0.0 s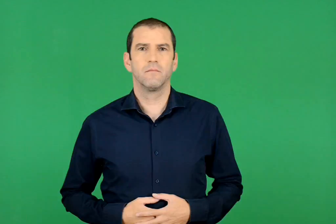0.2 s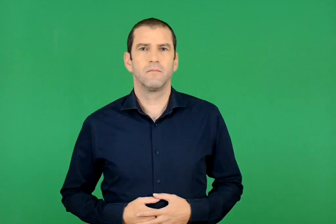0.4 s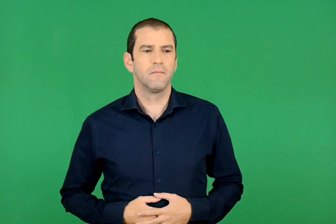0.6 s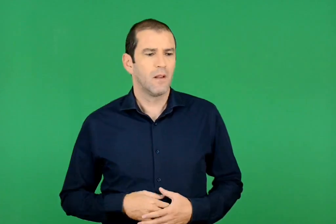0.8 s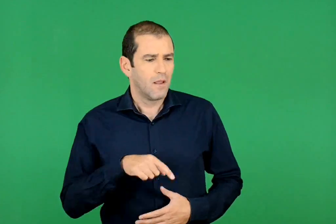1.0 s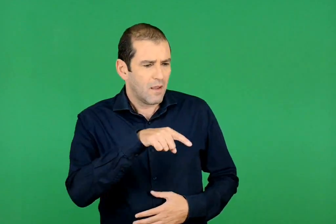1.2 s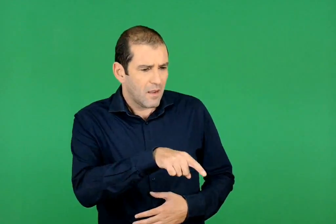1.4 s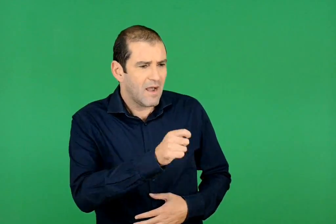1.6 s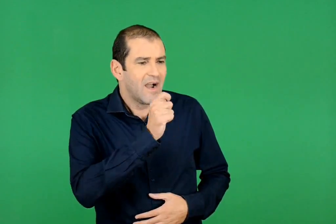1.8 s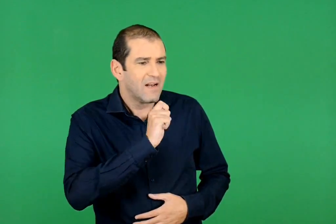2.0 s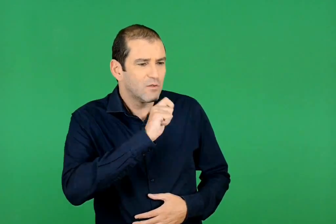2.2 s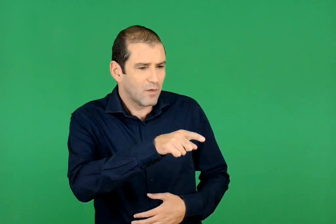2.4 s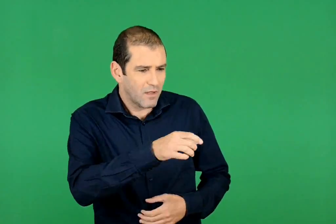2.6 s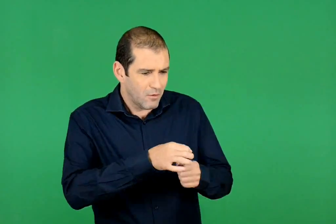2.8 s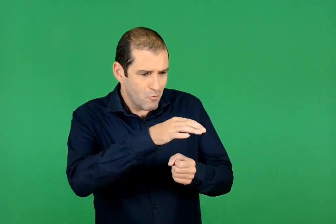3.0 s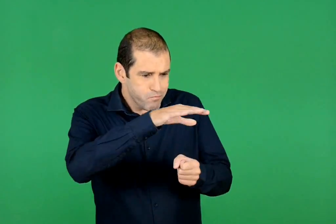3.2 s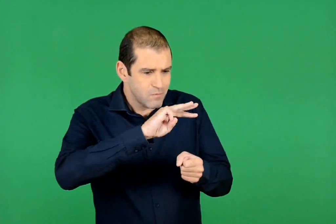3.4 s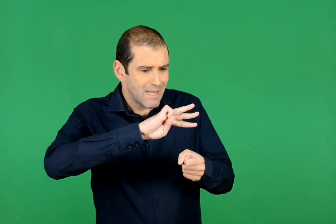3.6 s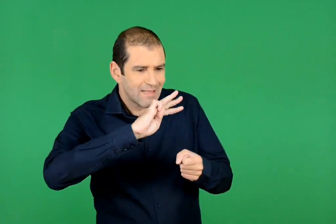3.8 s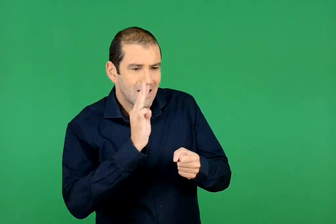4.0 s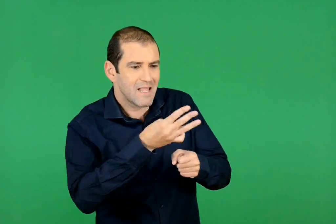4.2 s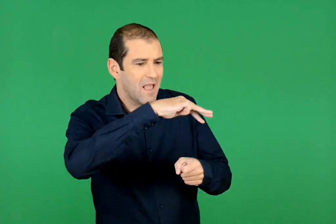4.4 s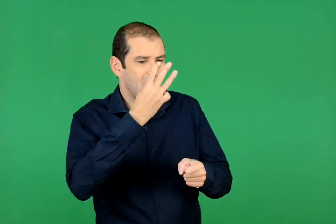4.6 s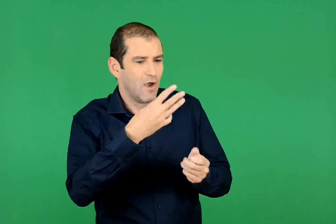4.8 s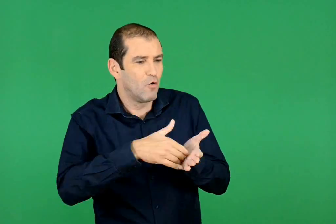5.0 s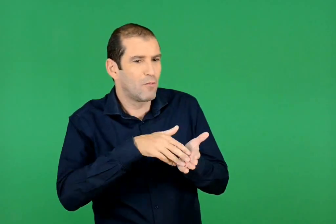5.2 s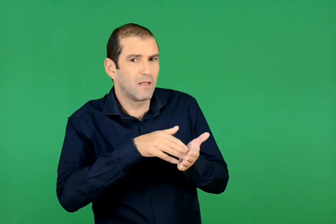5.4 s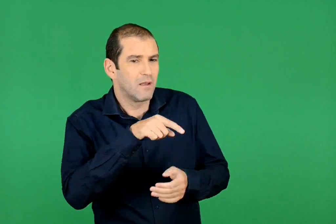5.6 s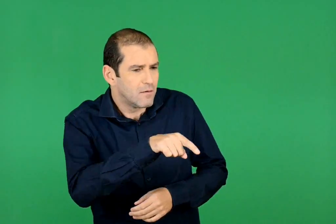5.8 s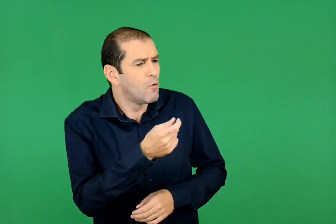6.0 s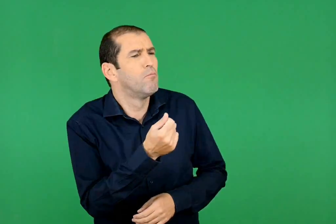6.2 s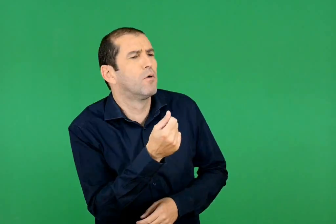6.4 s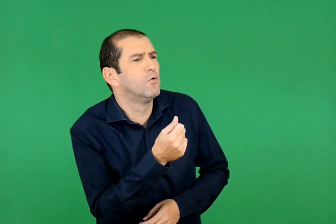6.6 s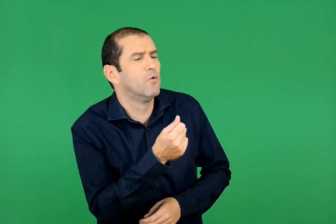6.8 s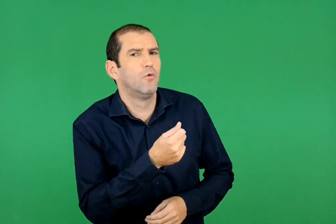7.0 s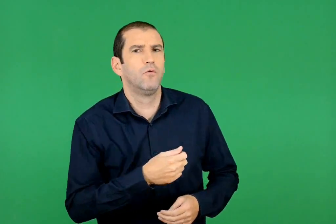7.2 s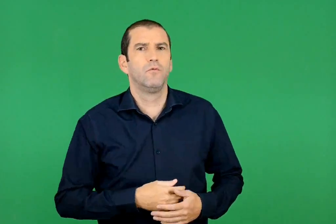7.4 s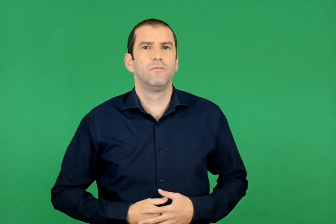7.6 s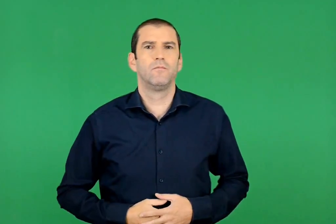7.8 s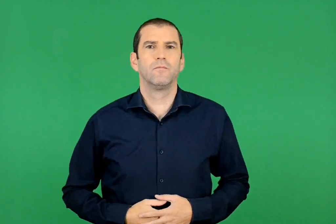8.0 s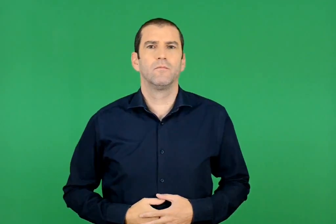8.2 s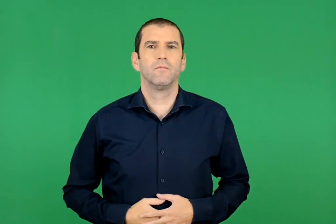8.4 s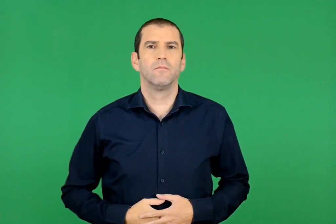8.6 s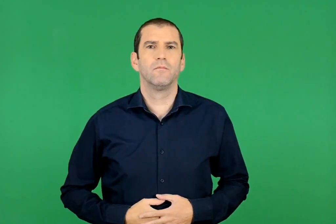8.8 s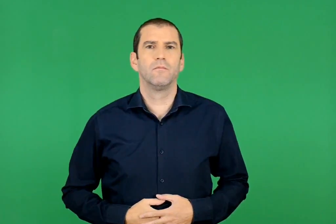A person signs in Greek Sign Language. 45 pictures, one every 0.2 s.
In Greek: αυτά εδώ τα γλειφιτζούρια , τα μεγάλα , τα στριφογυριστά , με τα τρία χρώματα , πόσο έχουνε ;
